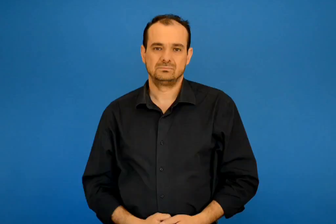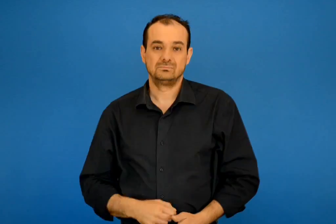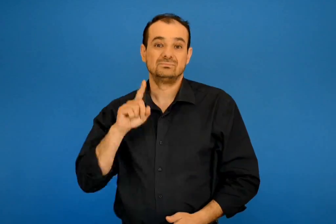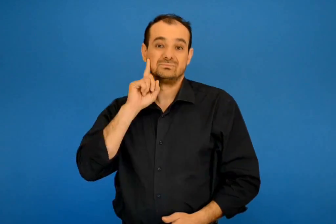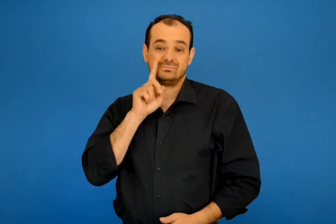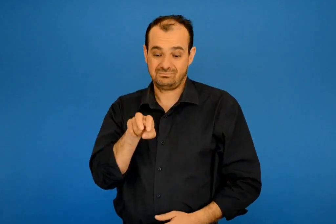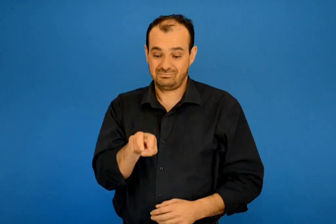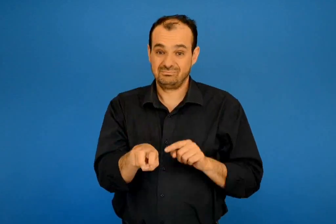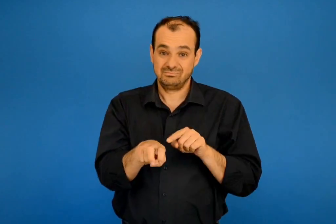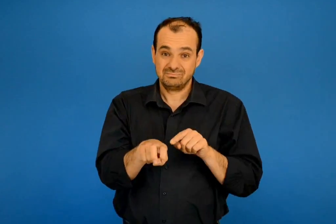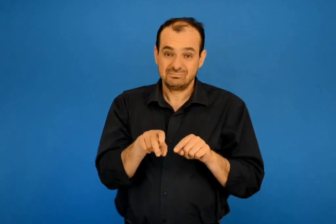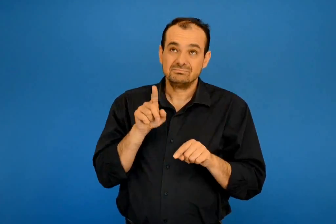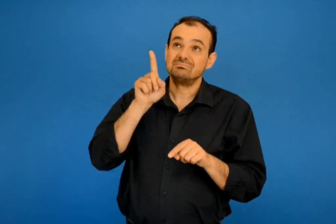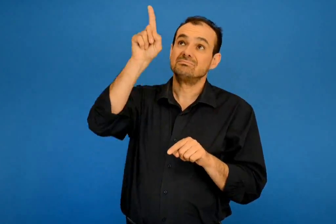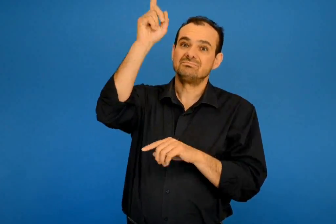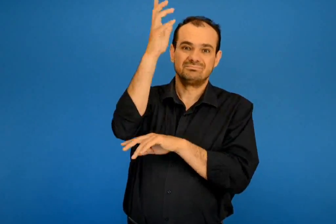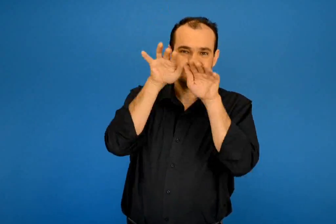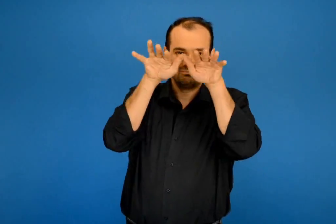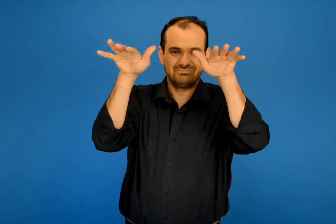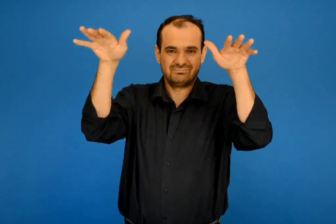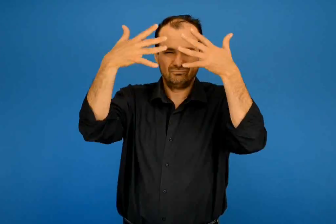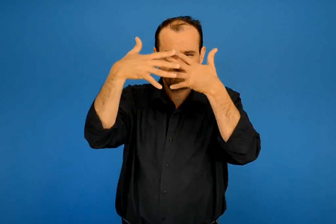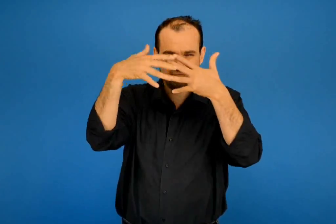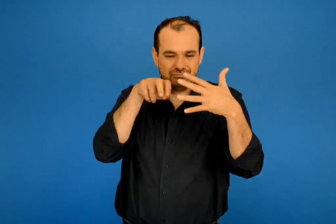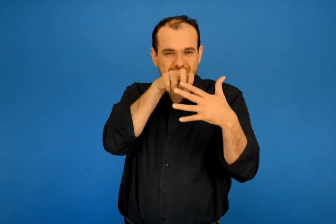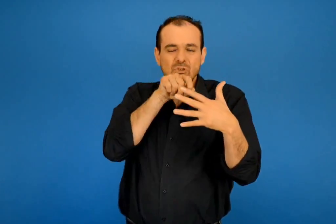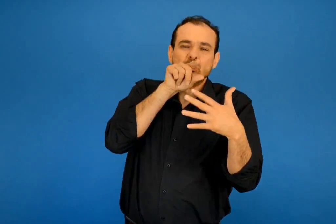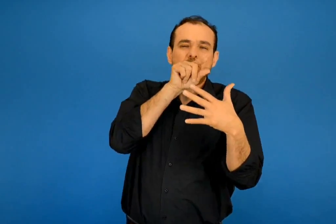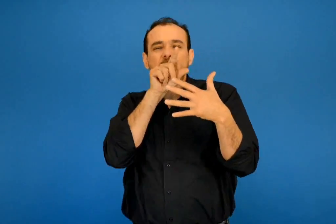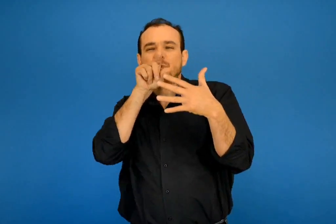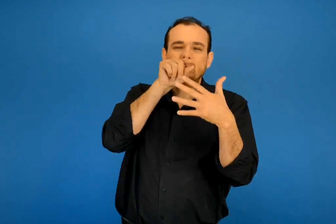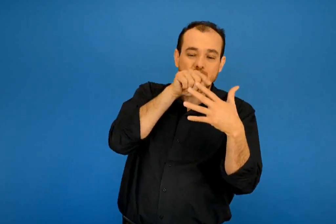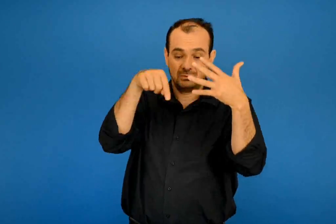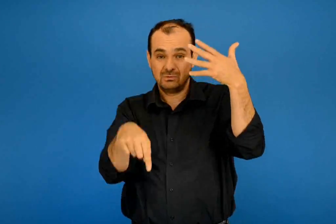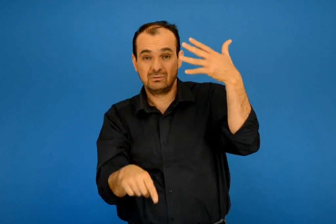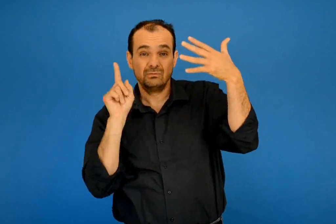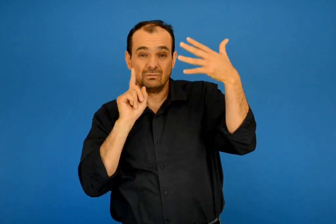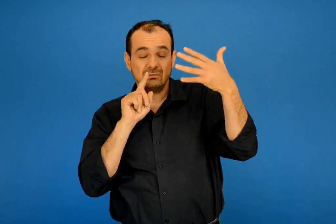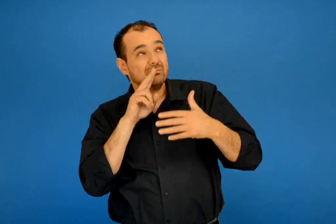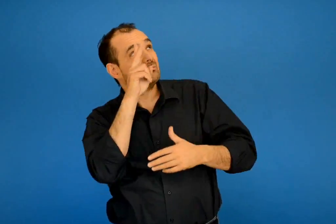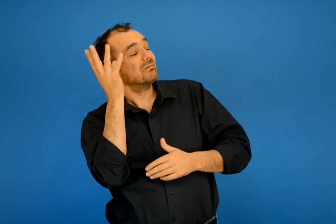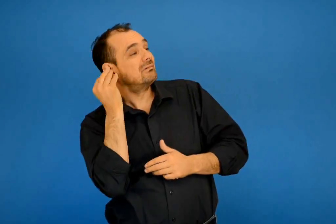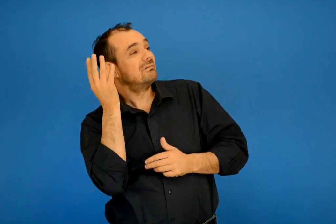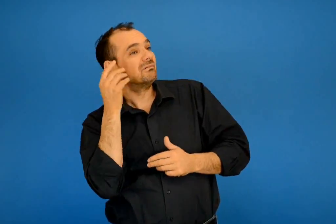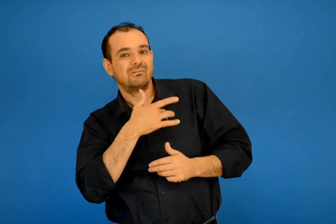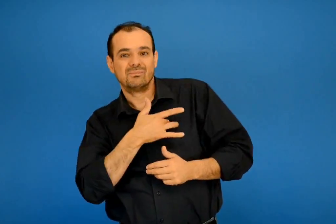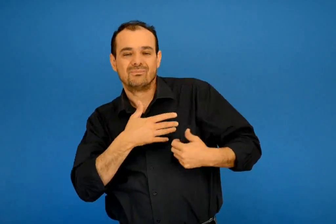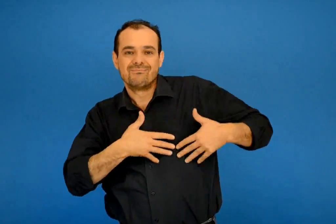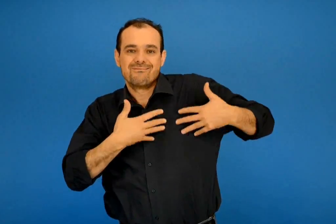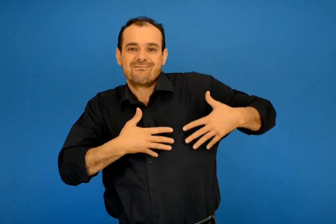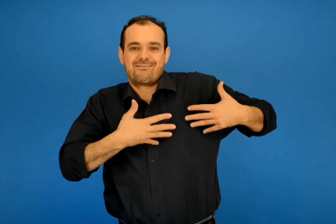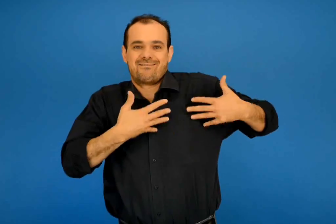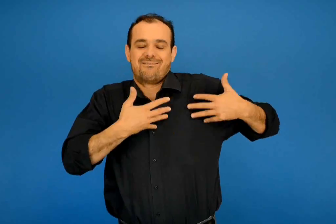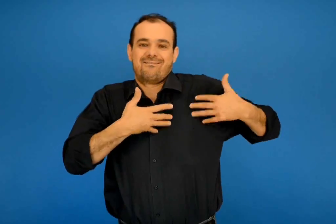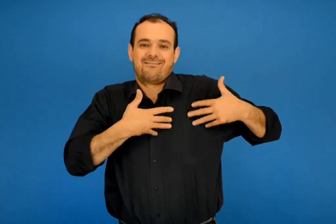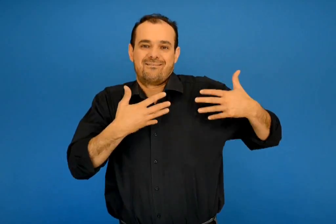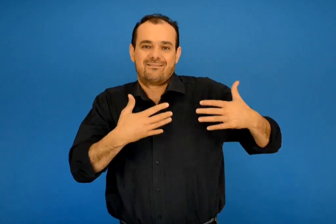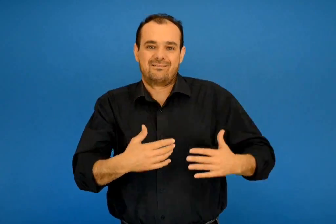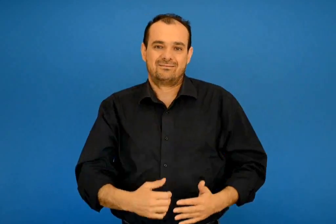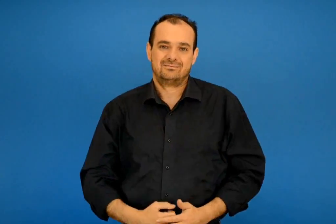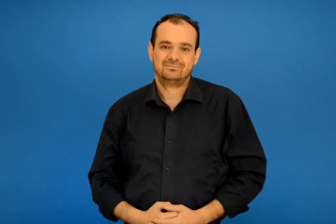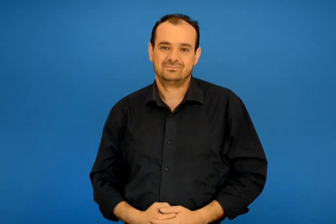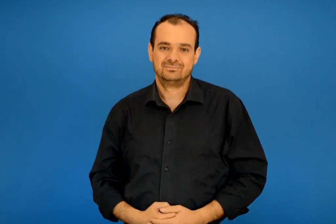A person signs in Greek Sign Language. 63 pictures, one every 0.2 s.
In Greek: άκουγε τα πουλιά που κελαηδούσαν κρυμμένα στις φυλλωσιές του και γέμιζε χαρά η καρδιά της
